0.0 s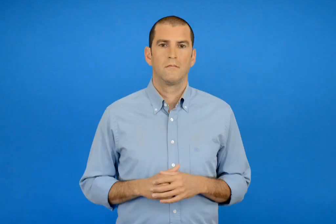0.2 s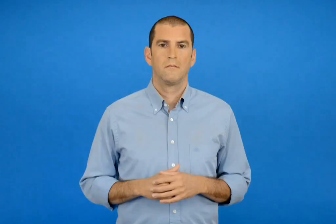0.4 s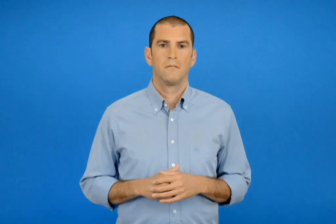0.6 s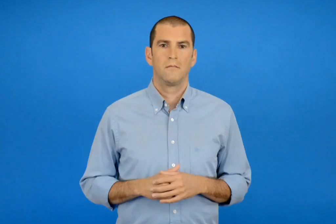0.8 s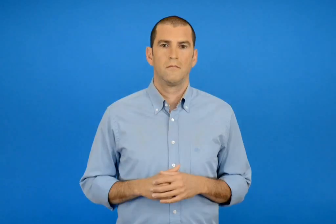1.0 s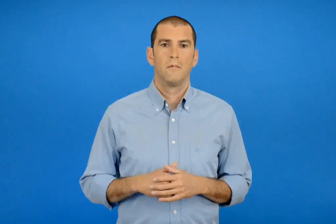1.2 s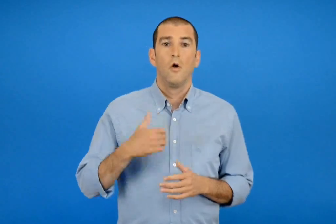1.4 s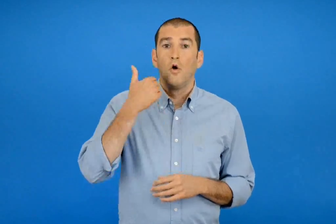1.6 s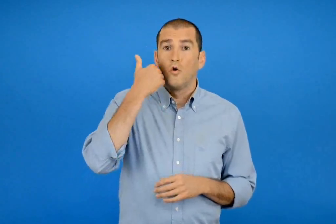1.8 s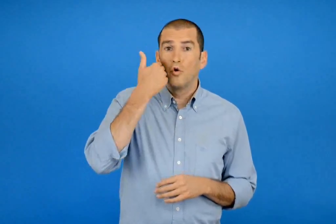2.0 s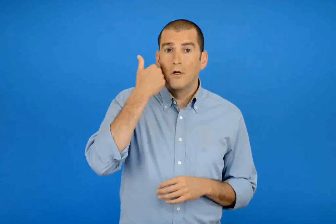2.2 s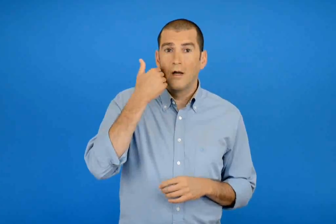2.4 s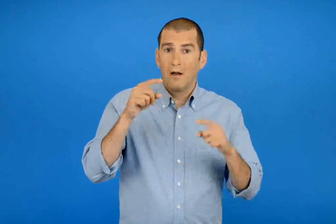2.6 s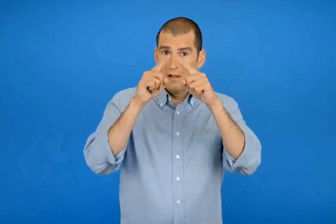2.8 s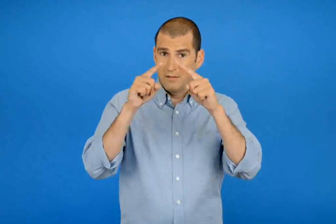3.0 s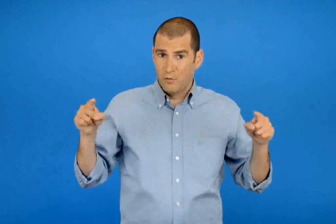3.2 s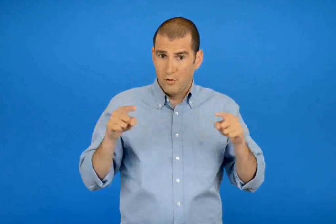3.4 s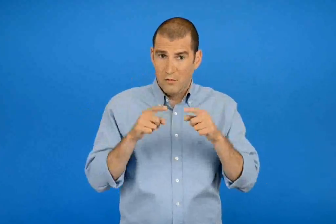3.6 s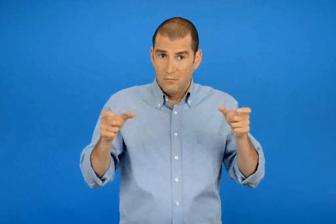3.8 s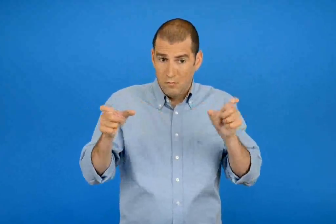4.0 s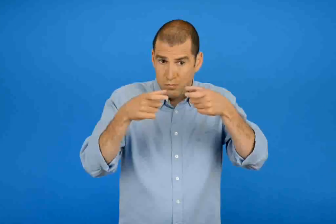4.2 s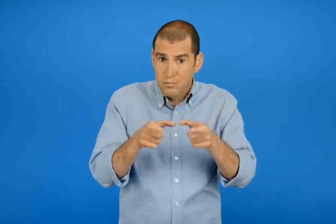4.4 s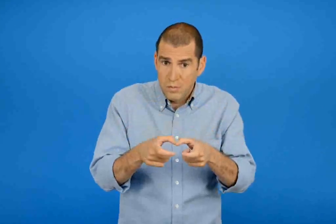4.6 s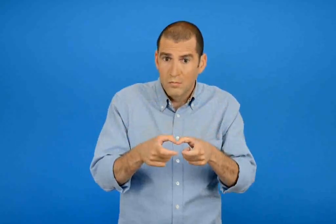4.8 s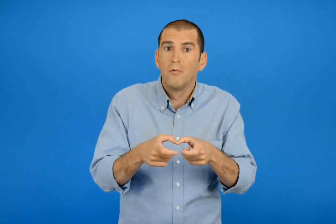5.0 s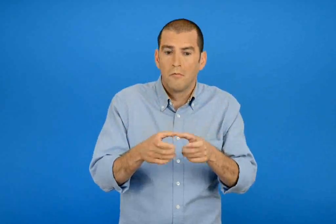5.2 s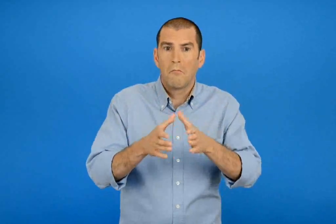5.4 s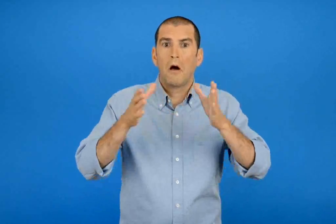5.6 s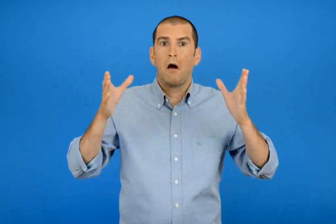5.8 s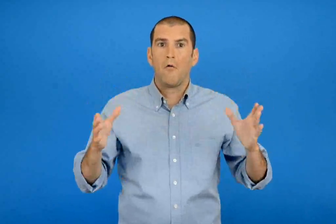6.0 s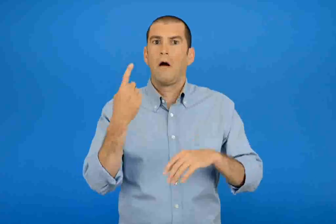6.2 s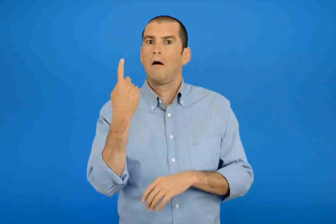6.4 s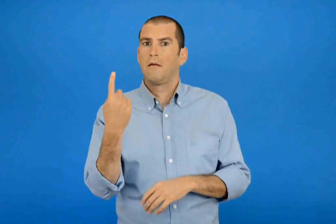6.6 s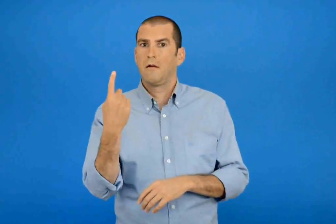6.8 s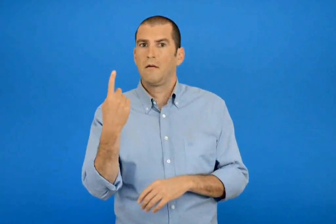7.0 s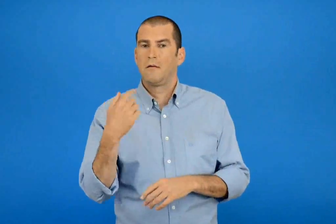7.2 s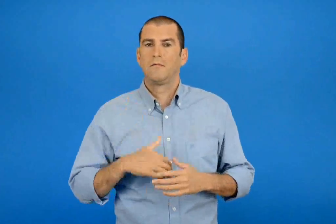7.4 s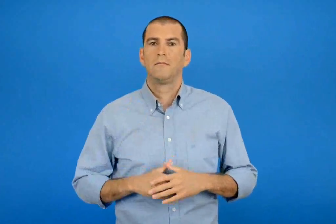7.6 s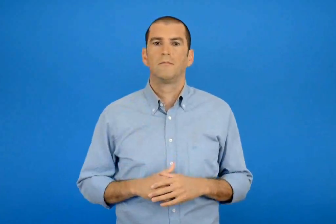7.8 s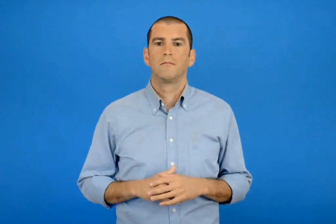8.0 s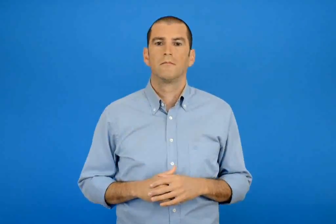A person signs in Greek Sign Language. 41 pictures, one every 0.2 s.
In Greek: τα κόκκινα τρίγωνα σχηματίζουν μαζί ένα μεγαλύτερο
